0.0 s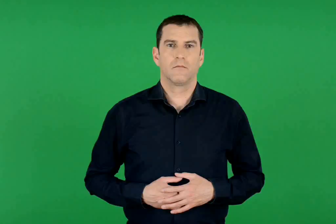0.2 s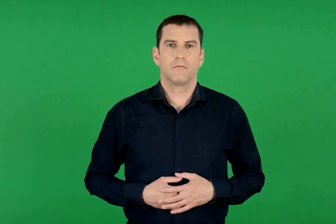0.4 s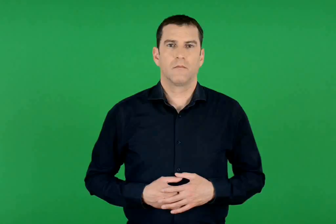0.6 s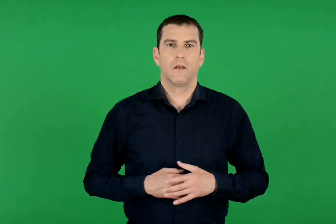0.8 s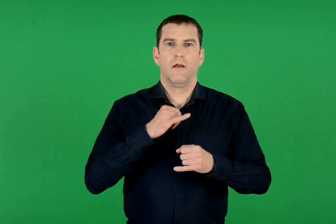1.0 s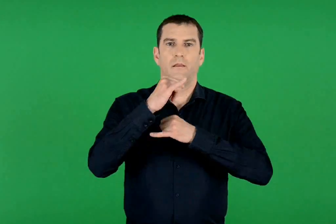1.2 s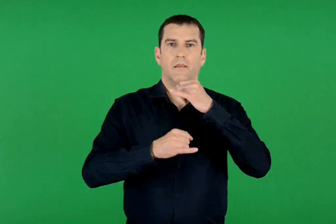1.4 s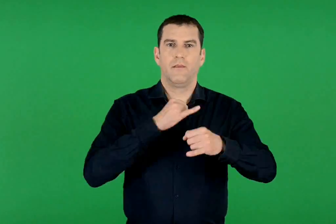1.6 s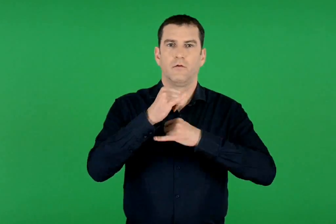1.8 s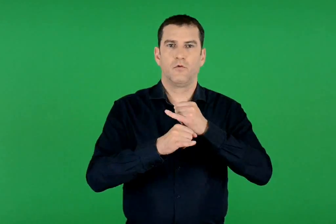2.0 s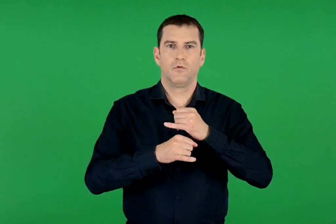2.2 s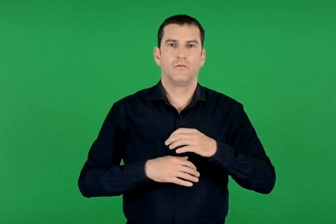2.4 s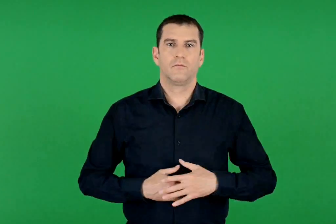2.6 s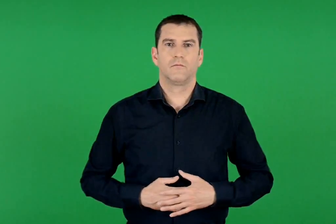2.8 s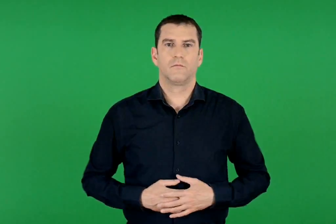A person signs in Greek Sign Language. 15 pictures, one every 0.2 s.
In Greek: διαδίκτυο
